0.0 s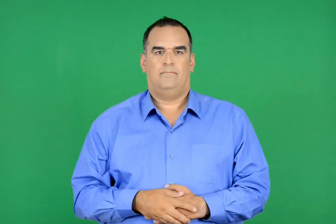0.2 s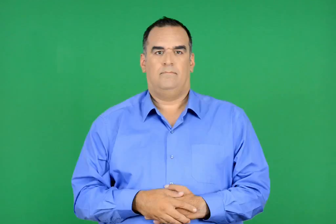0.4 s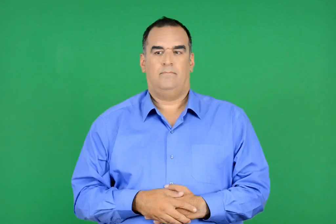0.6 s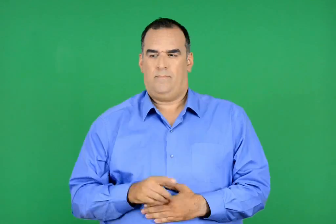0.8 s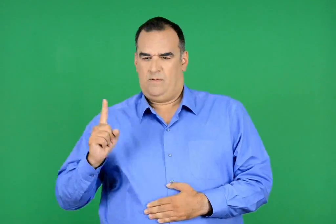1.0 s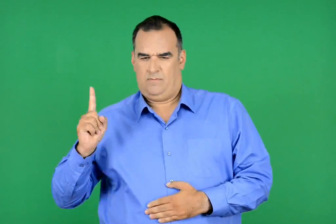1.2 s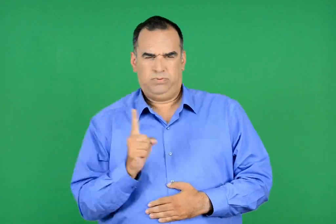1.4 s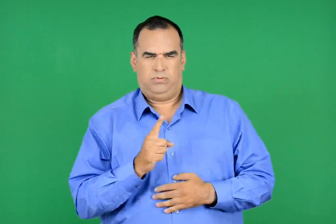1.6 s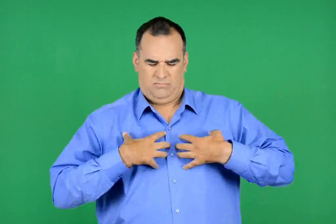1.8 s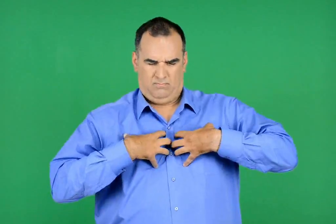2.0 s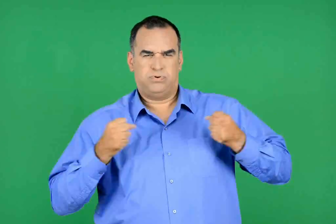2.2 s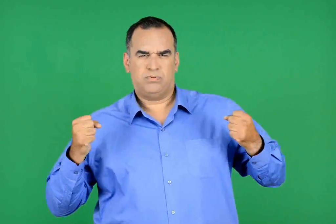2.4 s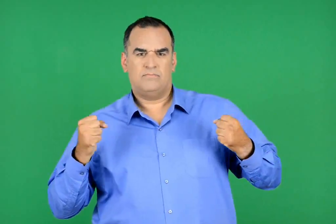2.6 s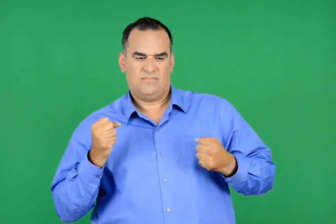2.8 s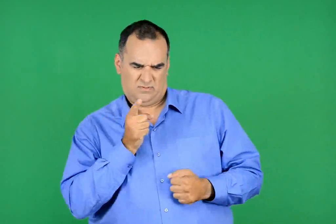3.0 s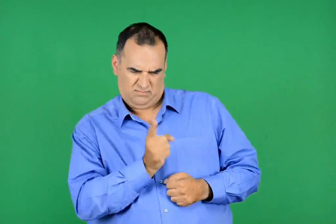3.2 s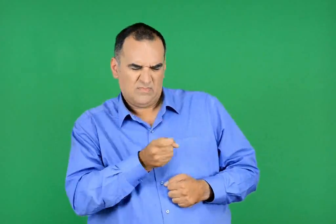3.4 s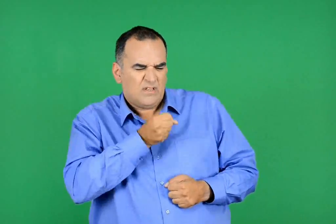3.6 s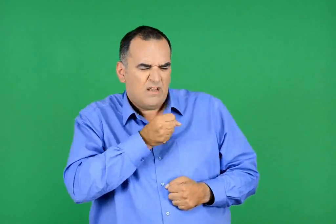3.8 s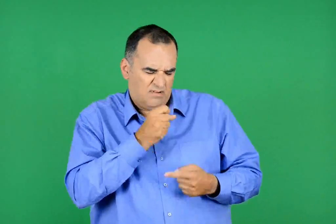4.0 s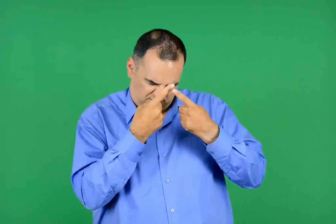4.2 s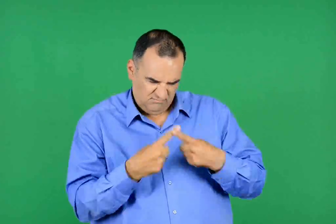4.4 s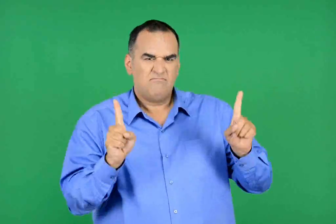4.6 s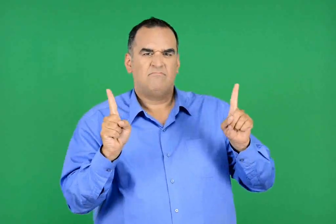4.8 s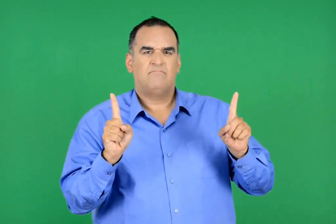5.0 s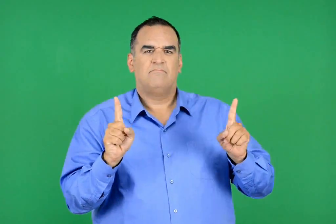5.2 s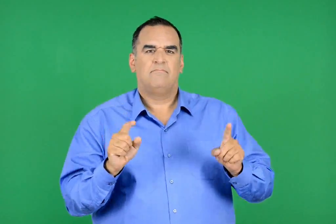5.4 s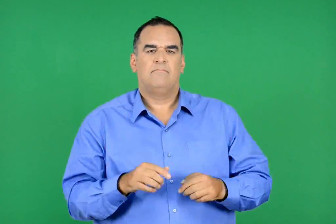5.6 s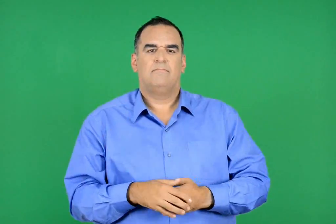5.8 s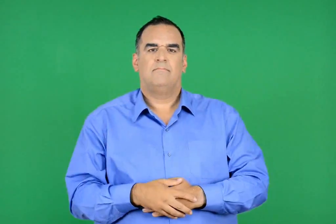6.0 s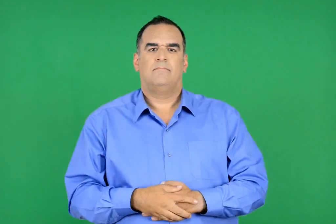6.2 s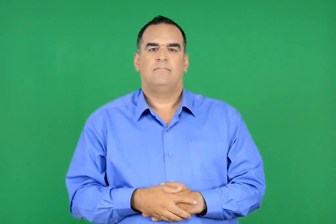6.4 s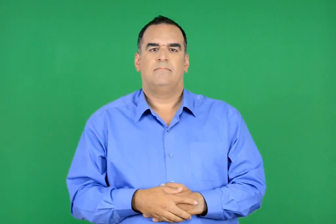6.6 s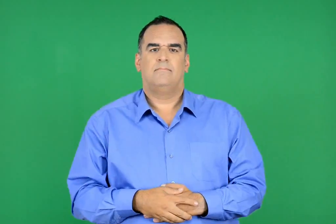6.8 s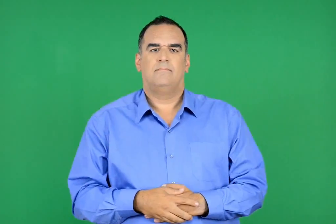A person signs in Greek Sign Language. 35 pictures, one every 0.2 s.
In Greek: δεν είσαι τίποτα άλλο παρά µαι παράξενη γριά , είπε θυμωμένος
